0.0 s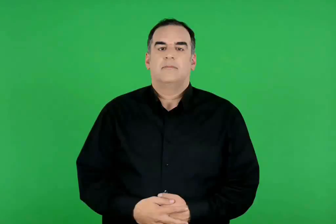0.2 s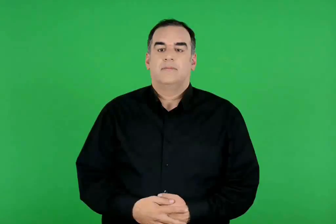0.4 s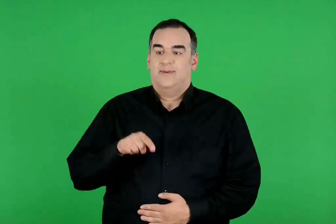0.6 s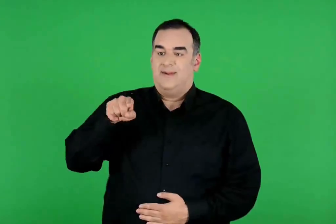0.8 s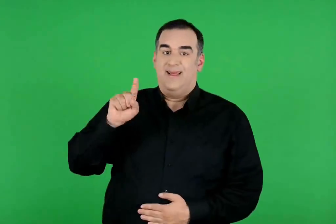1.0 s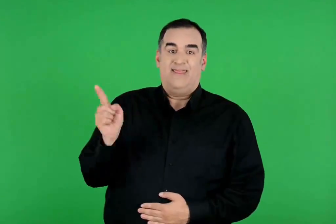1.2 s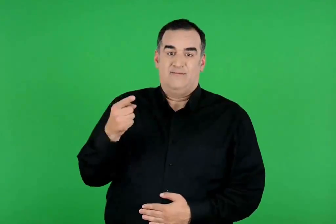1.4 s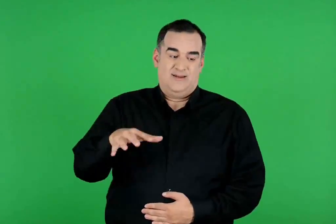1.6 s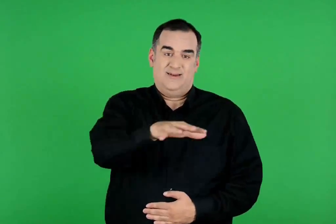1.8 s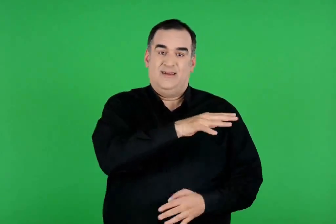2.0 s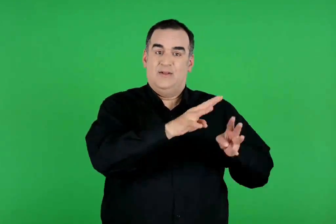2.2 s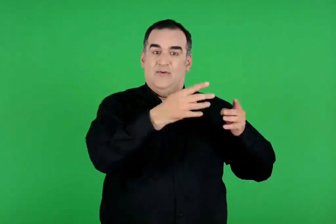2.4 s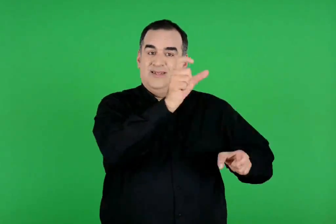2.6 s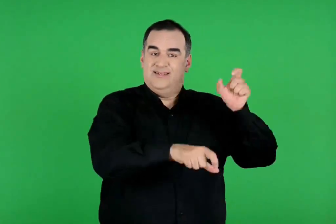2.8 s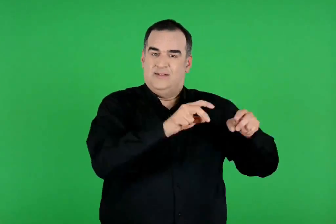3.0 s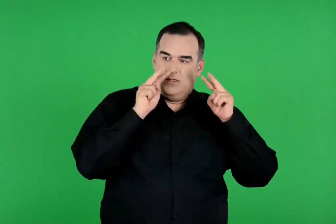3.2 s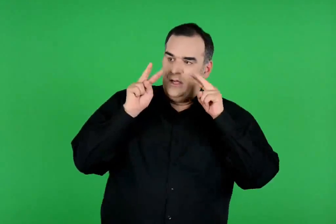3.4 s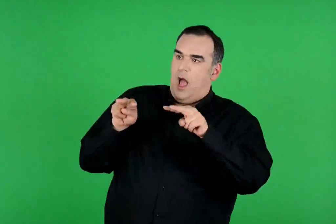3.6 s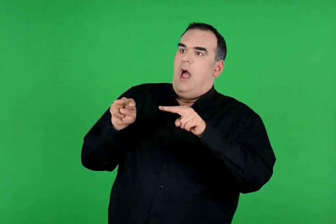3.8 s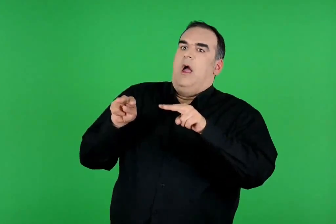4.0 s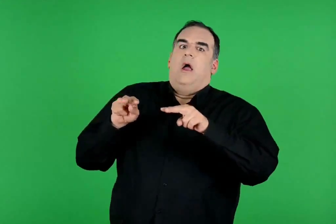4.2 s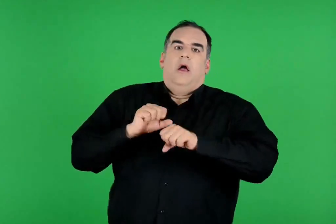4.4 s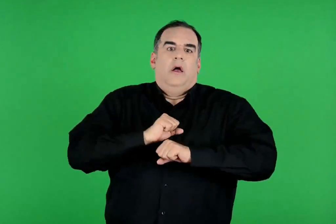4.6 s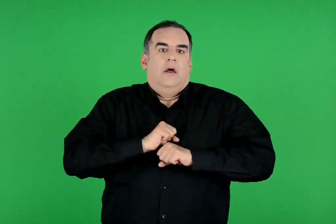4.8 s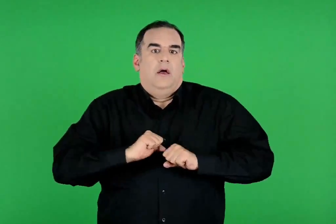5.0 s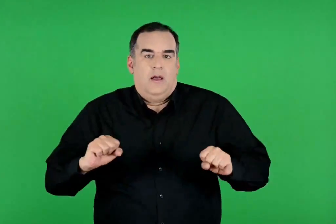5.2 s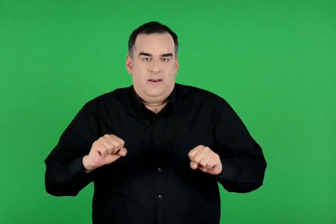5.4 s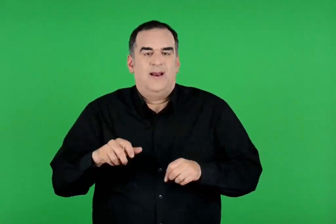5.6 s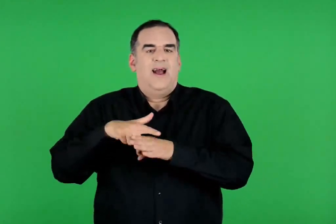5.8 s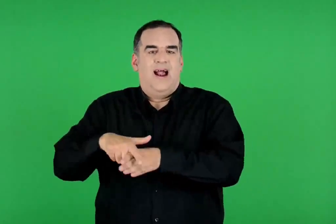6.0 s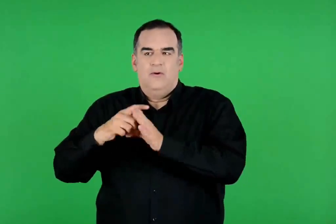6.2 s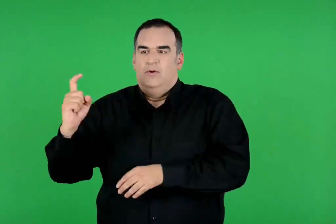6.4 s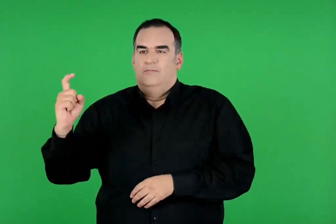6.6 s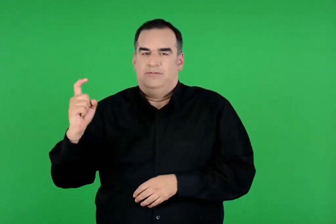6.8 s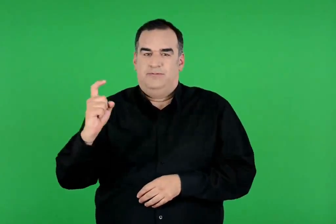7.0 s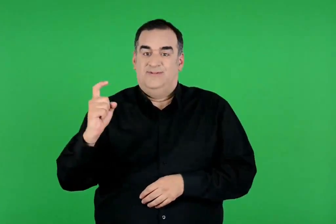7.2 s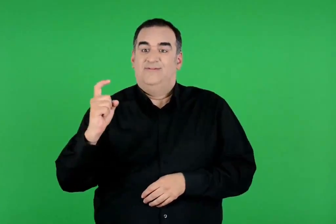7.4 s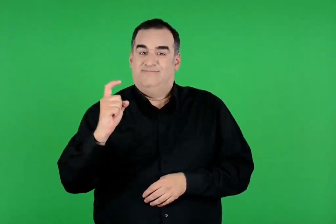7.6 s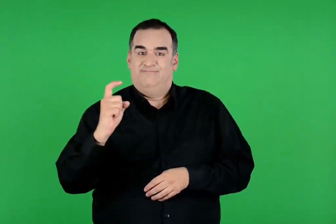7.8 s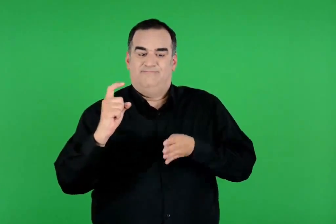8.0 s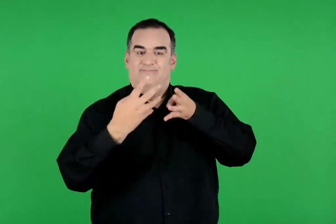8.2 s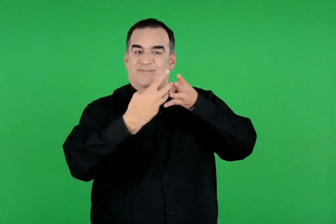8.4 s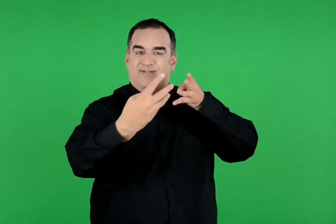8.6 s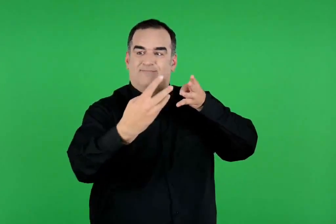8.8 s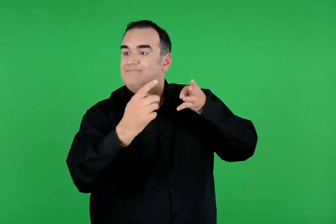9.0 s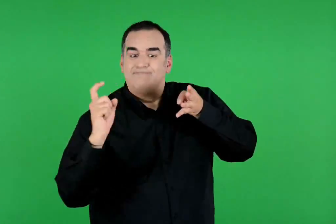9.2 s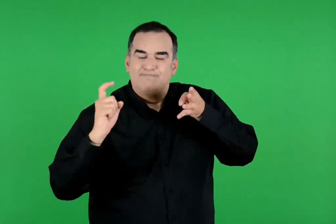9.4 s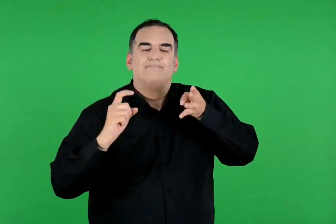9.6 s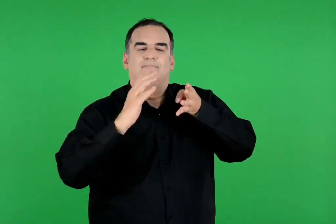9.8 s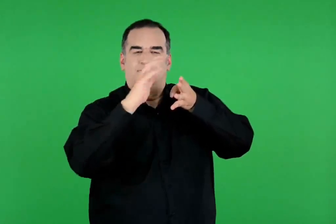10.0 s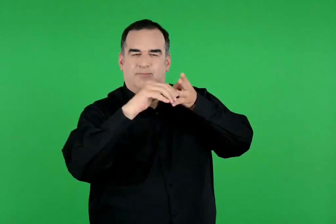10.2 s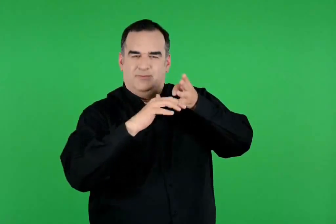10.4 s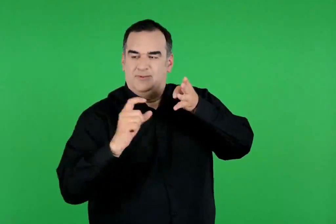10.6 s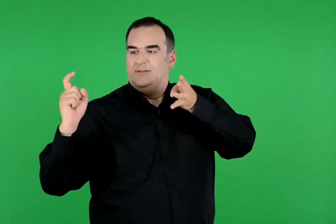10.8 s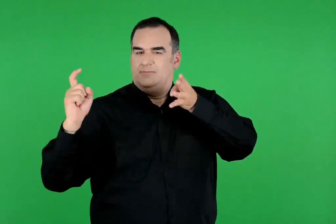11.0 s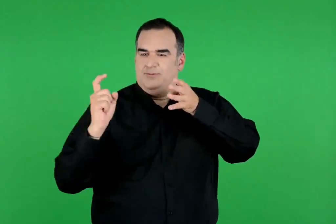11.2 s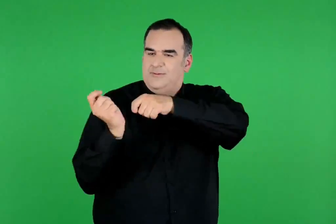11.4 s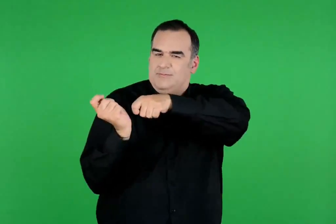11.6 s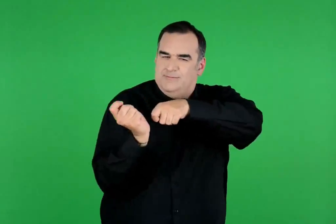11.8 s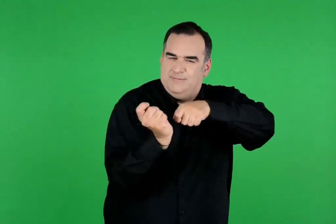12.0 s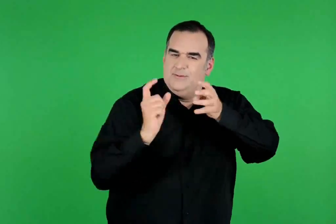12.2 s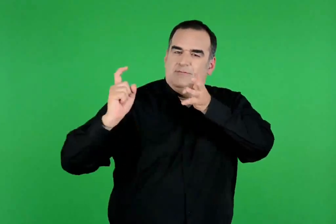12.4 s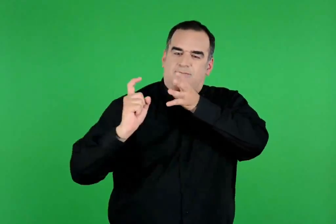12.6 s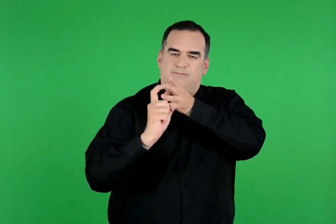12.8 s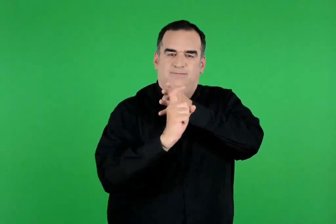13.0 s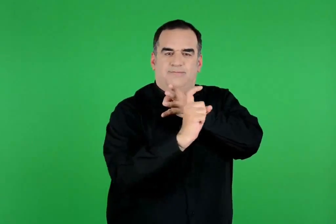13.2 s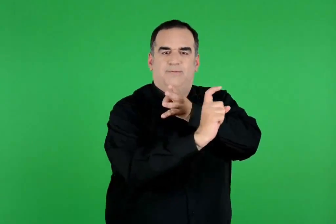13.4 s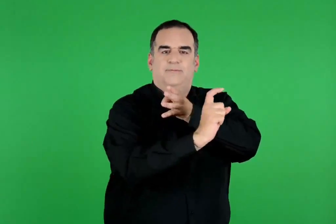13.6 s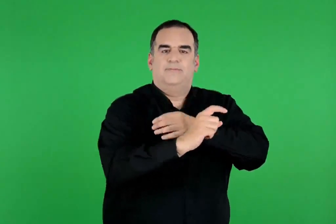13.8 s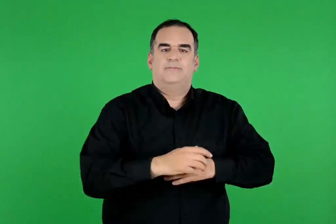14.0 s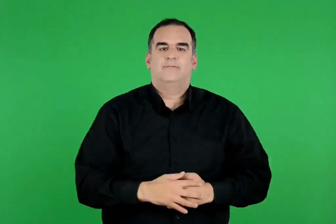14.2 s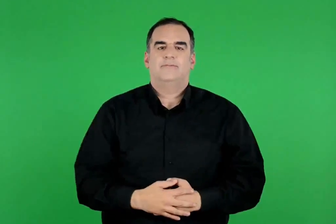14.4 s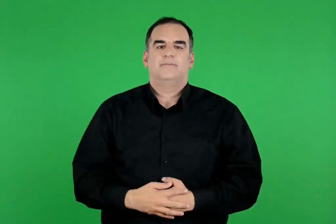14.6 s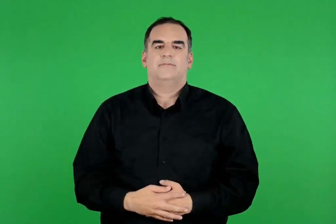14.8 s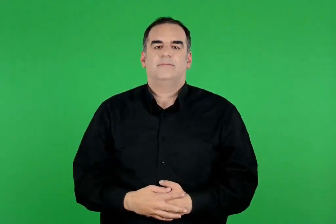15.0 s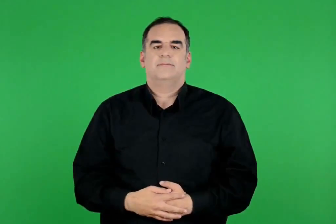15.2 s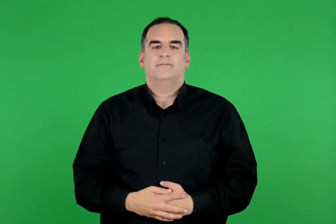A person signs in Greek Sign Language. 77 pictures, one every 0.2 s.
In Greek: βλέποντας το θαύμα αυτό οι τρώες τρόμαξαν κι έσυραν το άλογο στην πόλη. για να μπει , γκρέμισαν κι ένα μέρος από τα τείχη της
